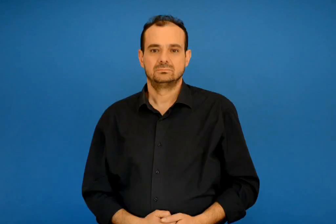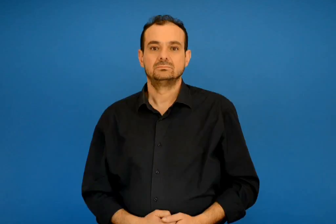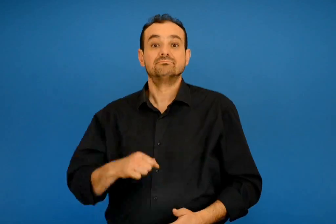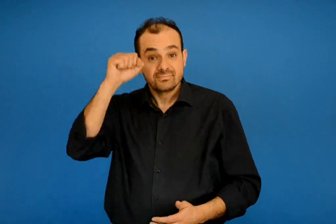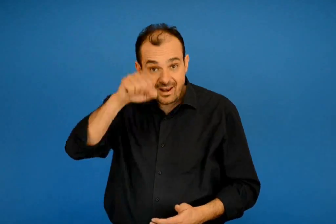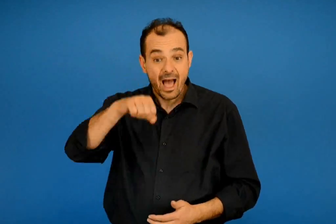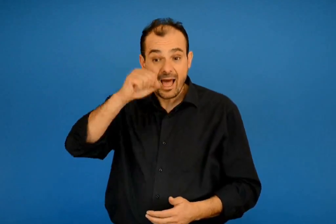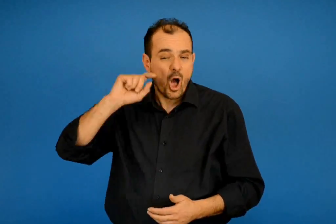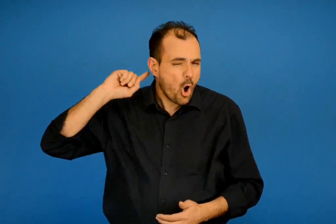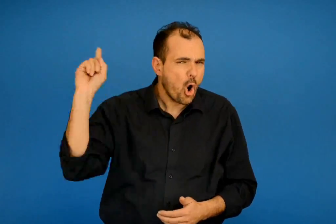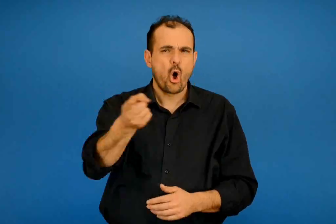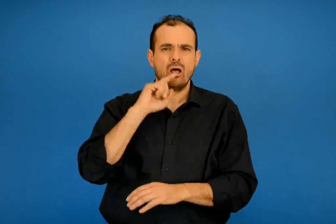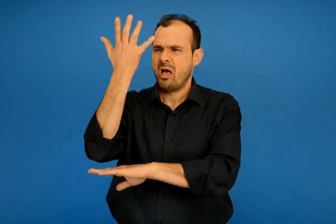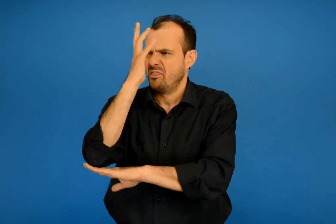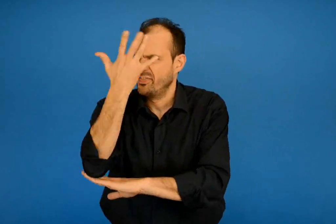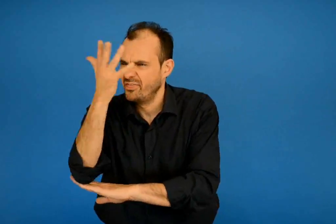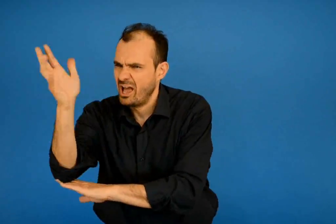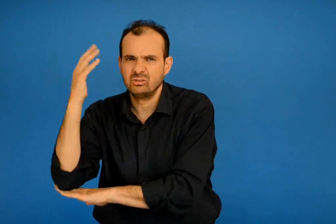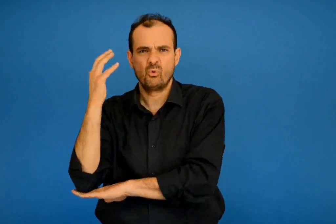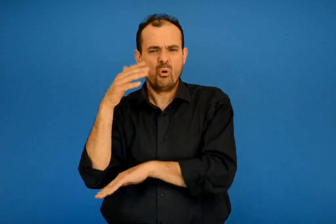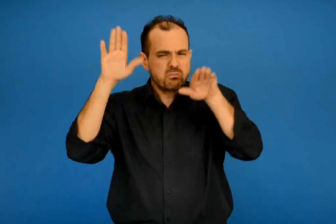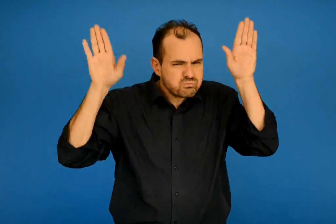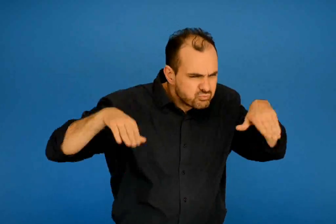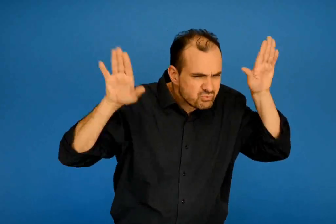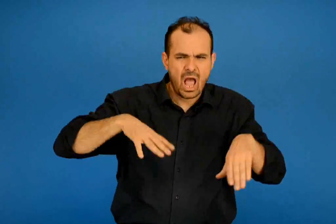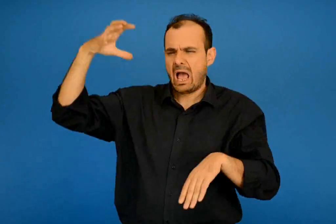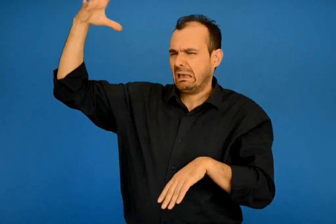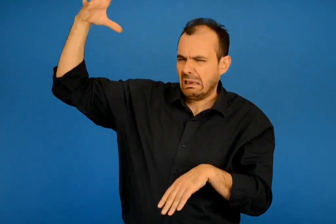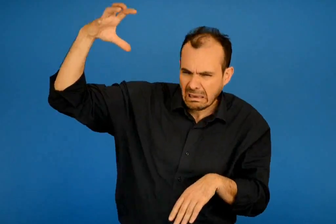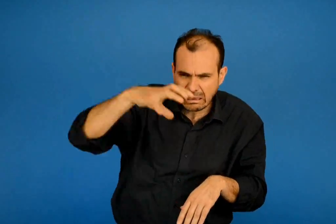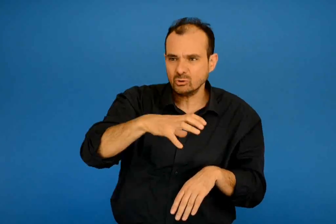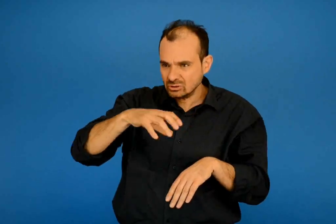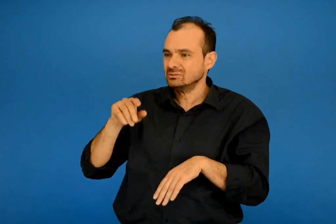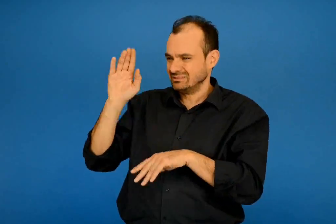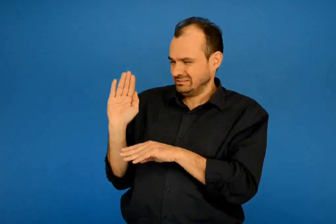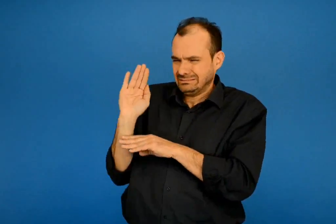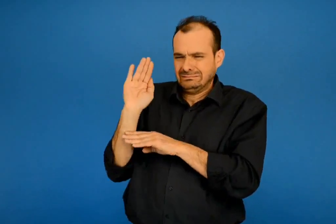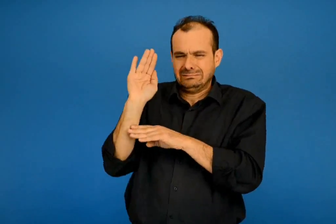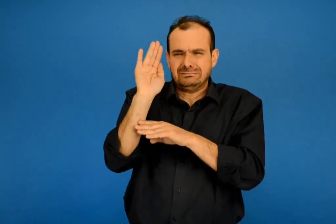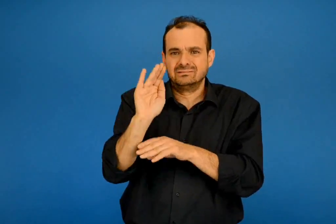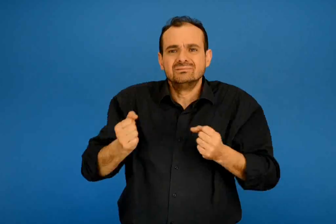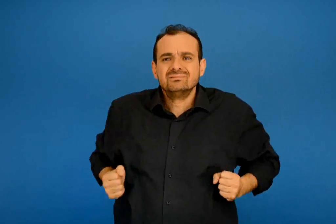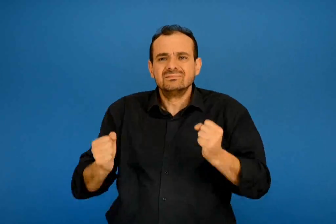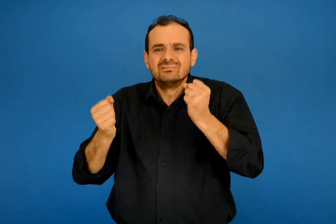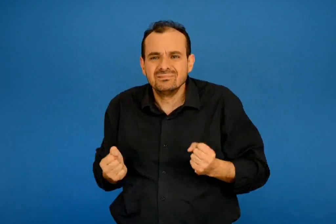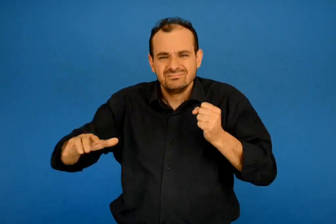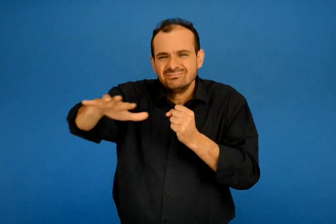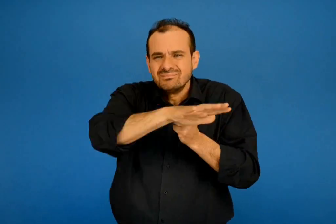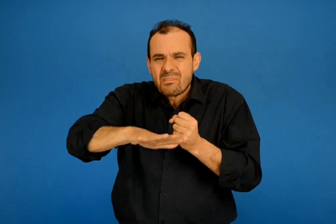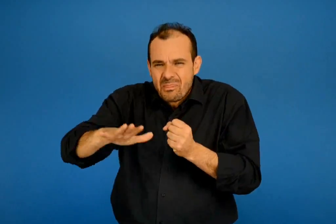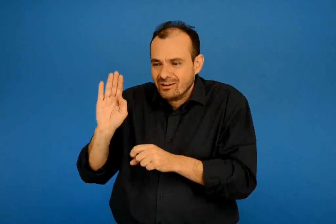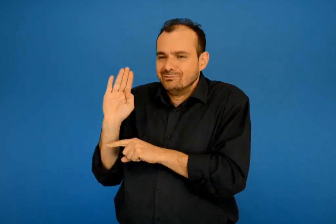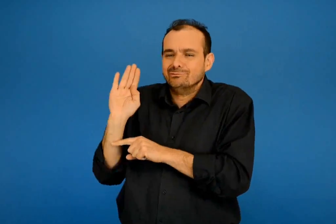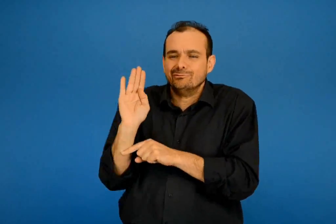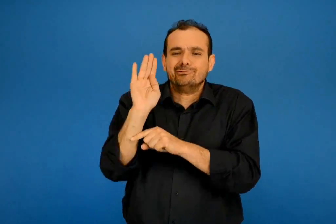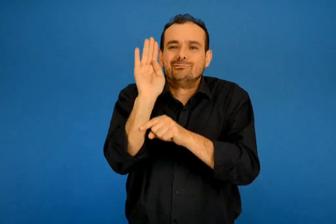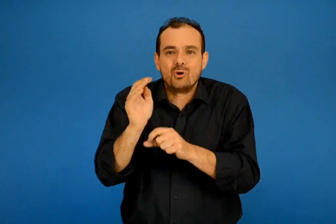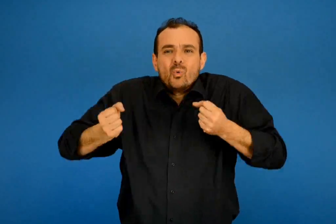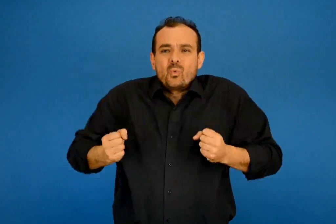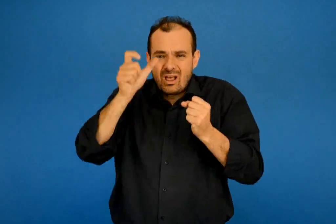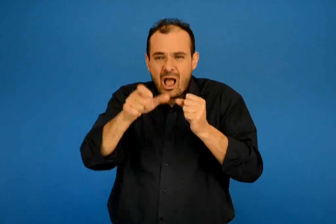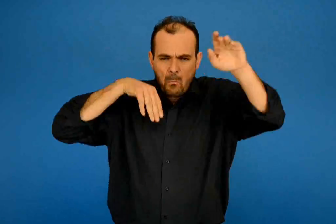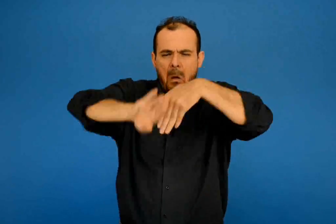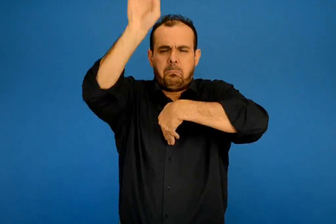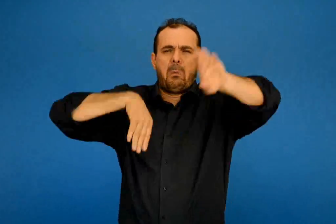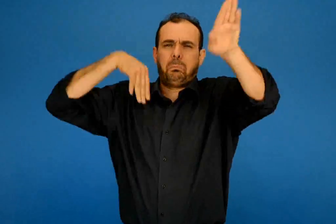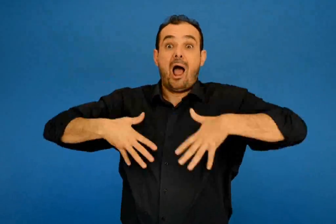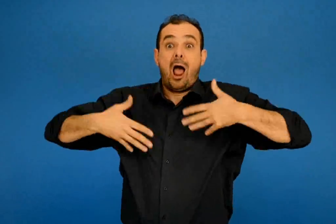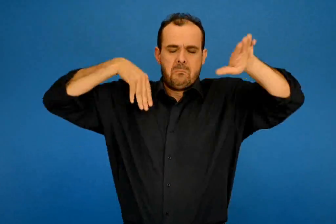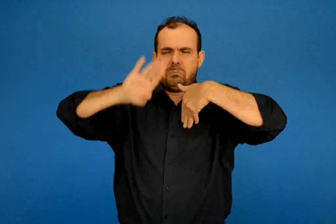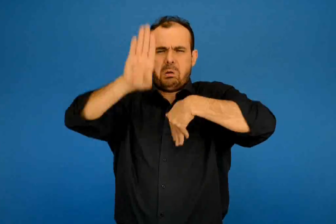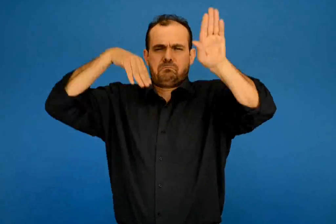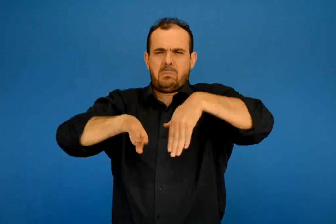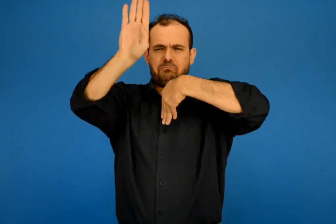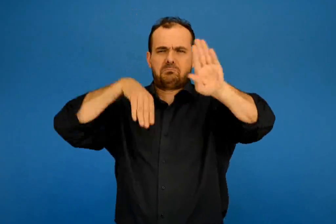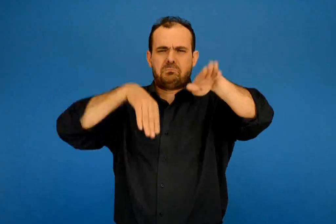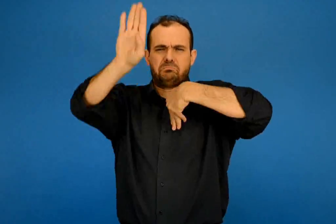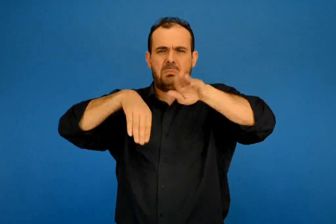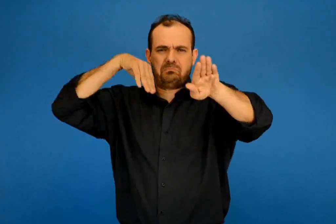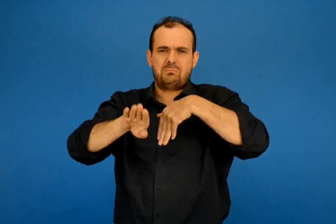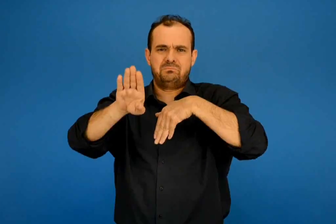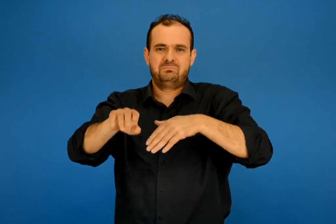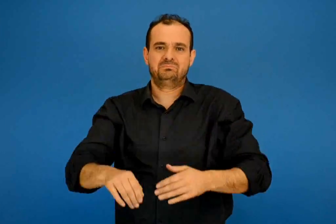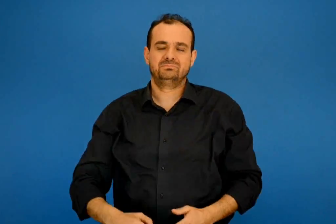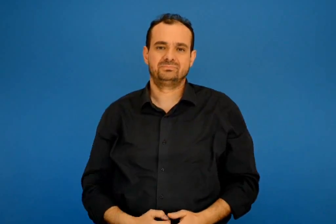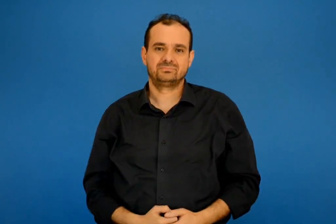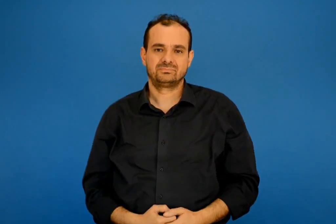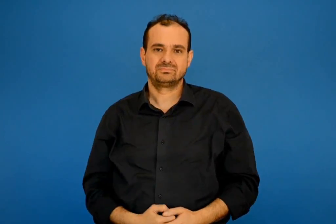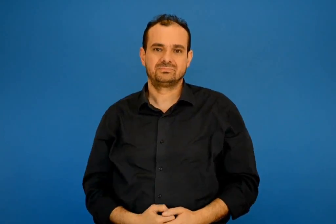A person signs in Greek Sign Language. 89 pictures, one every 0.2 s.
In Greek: ναι όλοι και τα δέντρα και τα πουλιά και ο ήλιος και όταν πήγε στην παιδική χαρά να παίξει οι κούνιες στριφογύριζαν σαν τρέλες από τη χαρά τους
